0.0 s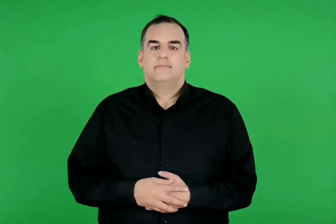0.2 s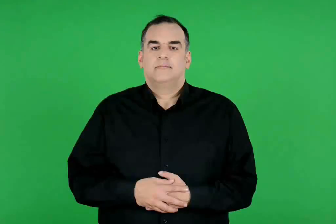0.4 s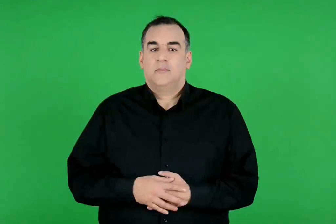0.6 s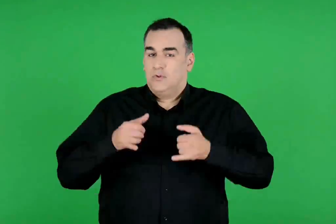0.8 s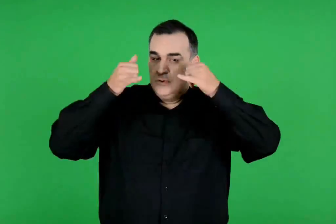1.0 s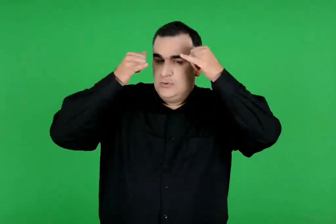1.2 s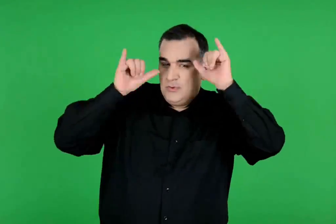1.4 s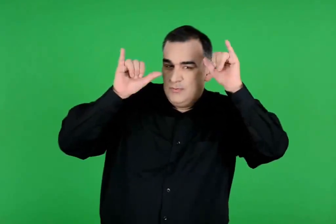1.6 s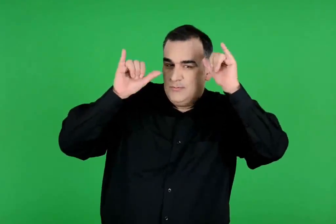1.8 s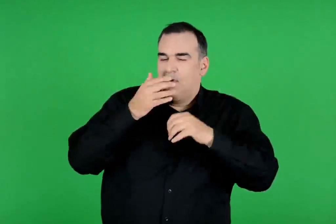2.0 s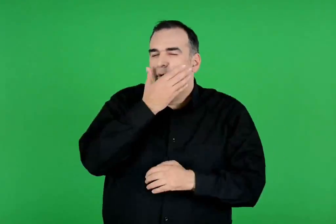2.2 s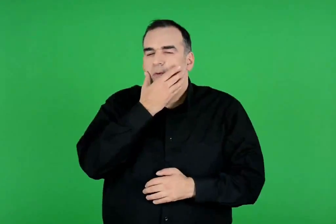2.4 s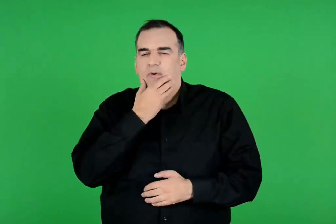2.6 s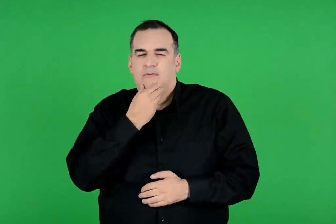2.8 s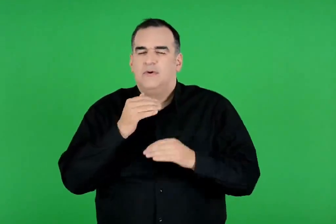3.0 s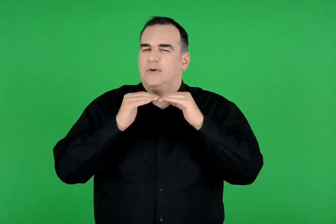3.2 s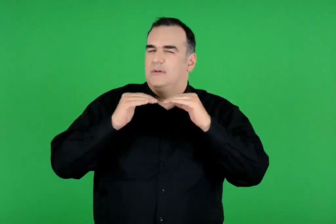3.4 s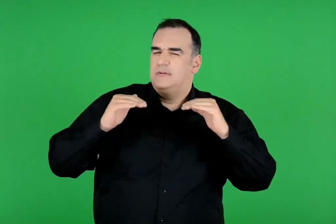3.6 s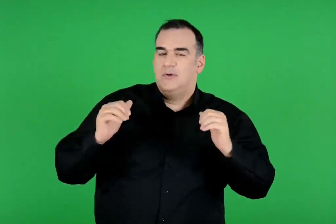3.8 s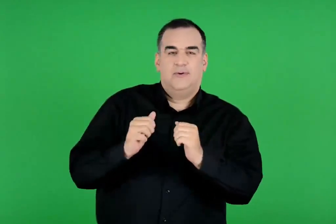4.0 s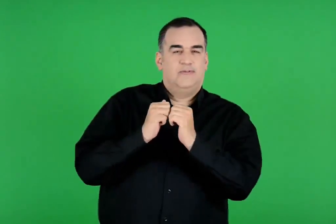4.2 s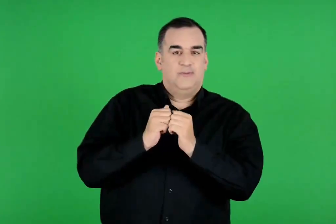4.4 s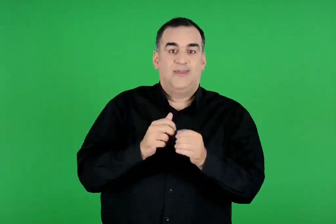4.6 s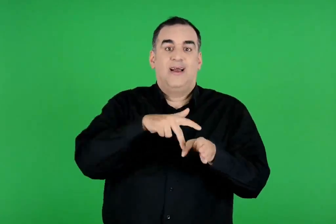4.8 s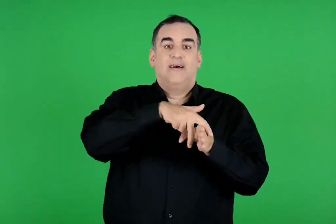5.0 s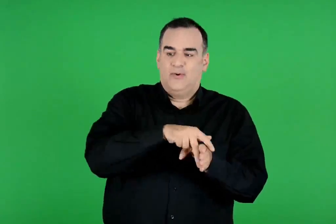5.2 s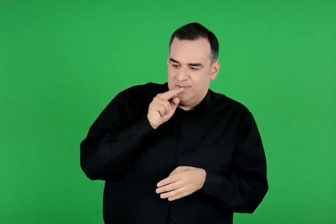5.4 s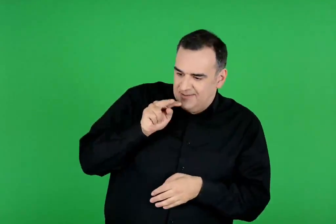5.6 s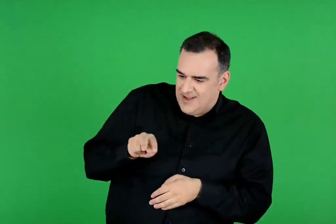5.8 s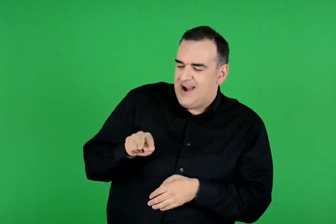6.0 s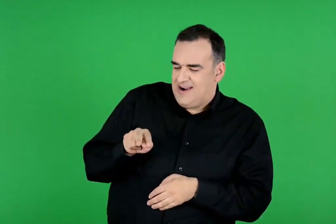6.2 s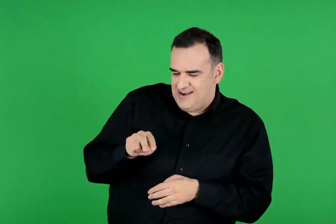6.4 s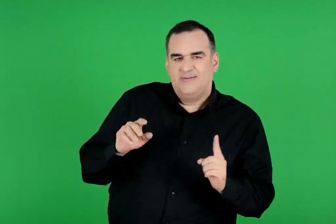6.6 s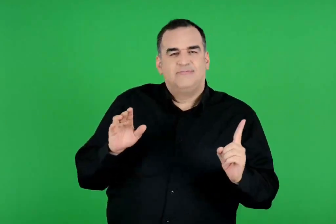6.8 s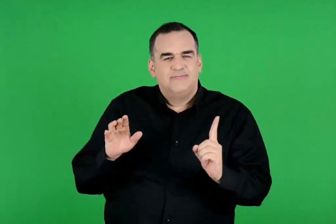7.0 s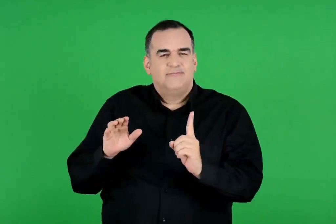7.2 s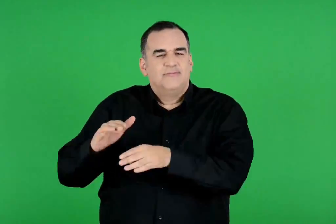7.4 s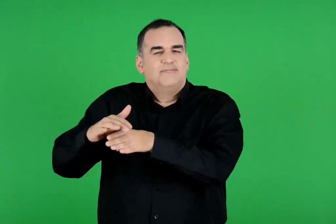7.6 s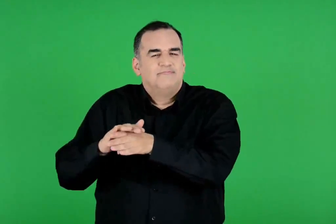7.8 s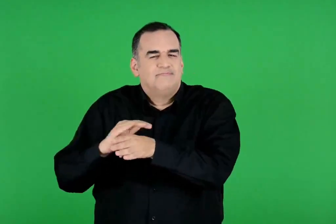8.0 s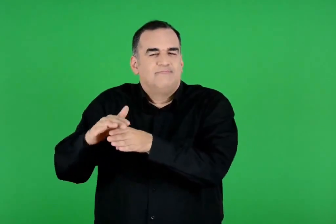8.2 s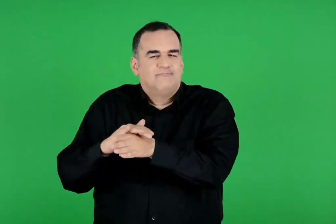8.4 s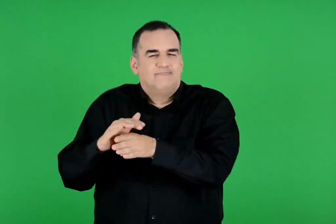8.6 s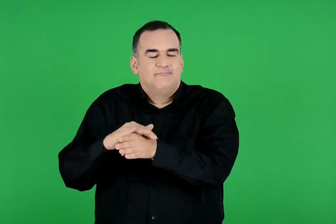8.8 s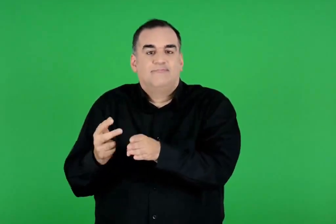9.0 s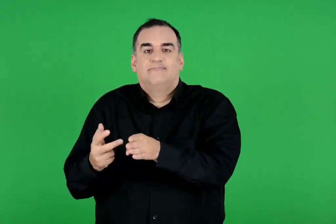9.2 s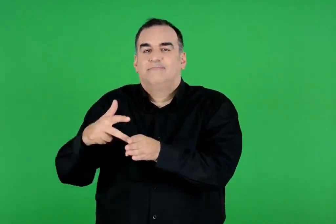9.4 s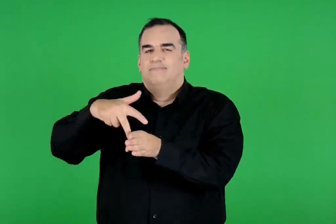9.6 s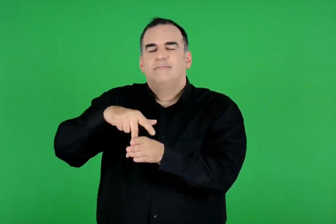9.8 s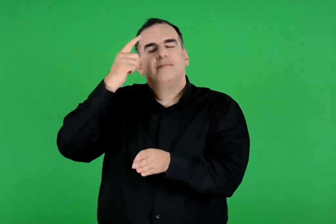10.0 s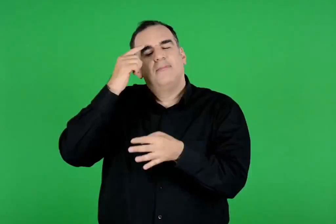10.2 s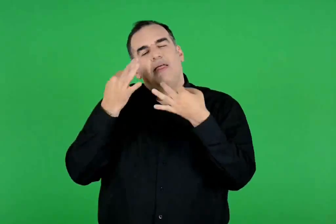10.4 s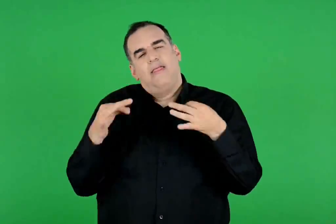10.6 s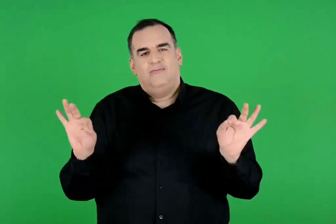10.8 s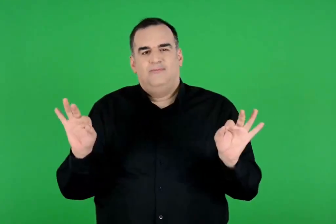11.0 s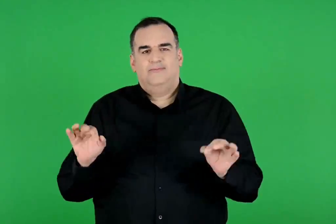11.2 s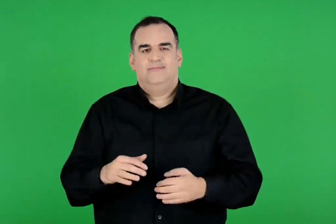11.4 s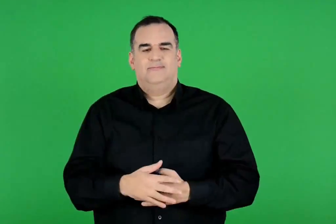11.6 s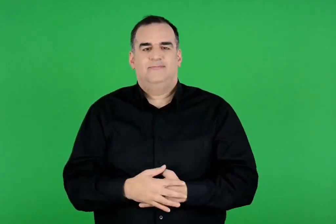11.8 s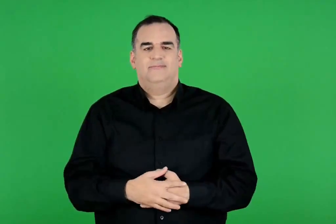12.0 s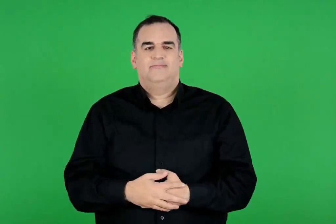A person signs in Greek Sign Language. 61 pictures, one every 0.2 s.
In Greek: το όμορφο ζώο έδειχνε ήρεμο και φιλικό και η ευρώπη το πλησίασε , το χάιδεψε και κάθισε στη ράχη του ανύποπτη
